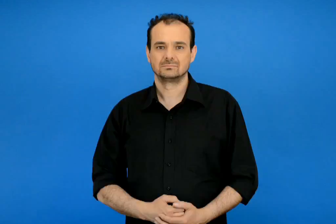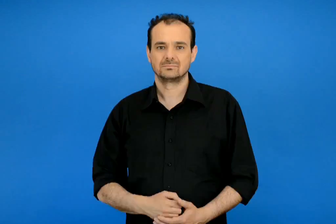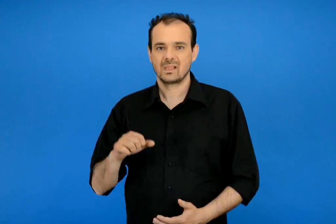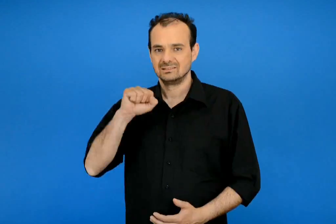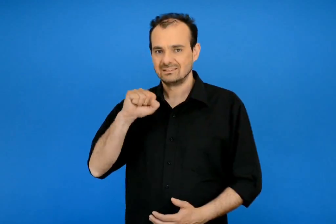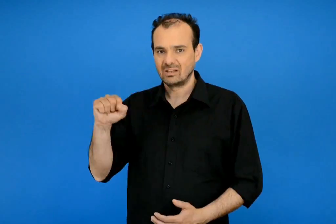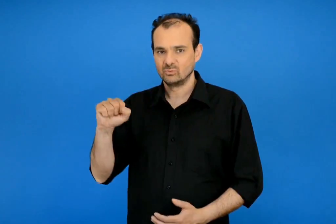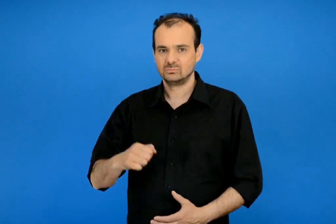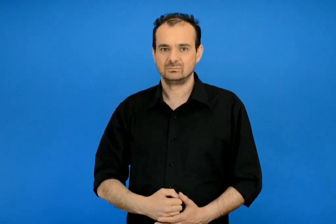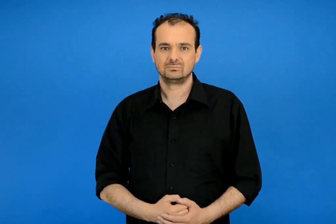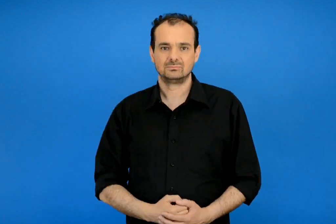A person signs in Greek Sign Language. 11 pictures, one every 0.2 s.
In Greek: σάββατο
